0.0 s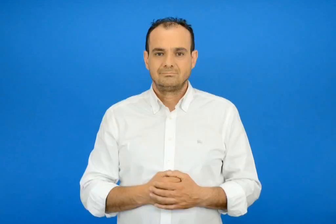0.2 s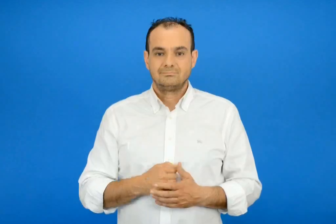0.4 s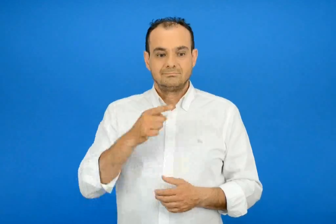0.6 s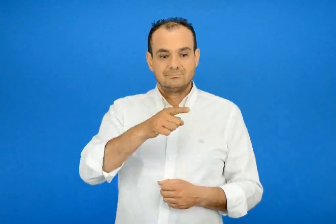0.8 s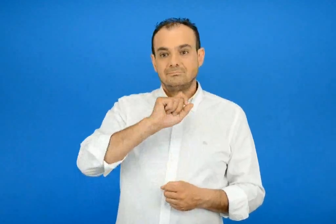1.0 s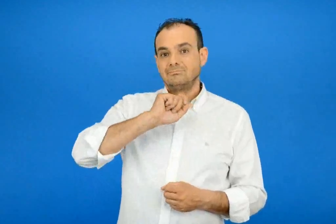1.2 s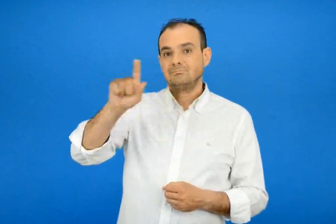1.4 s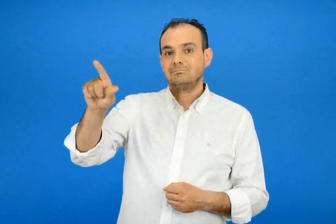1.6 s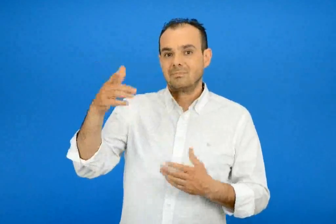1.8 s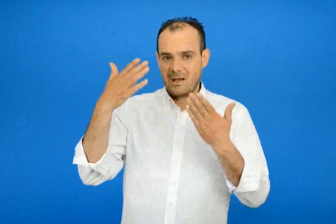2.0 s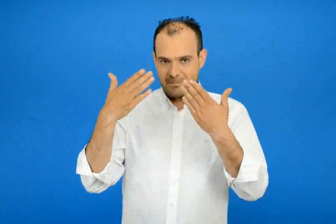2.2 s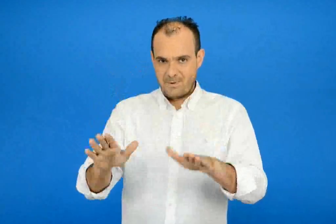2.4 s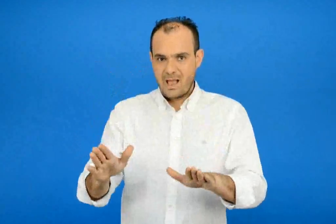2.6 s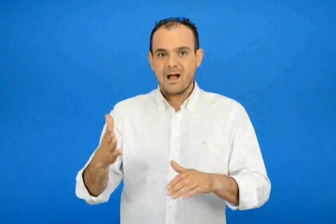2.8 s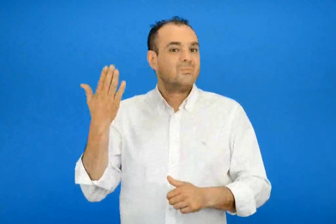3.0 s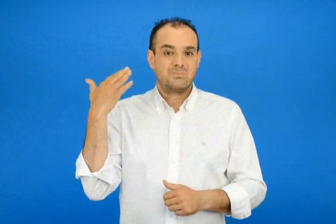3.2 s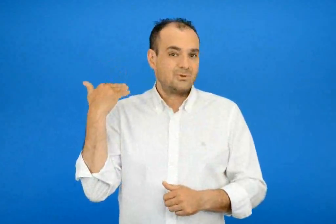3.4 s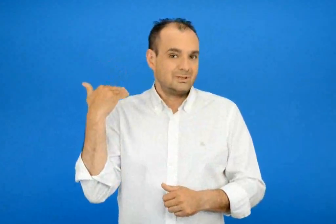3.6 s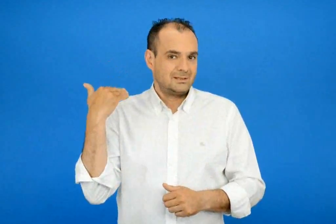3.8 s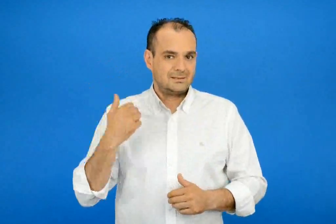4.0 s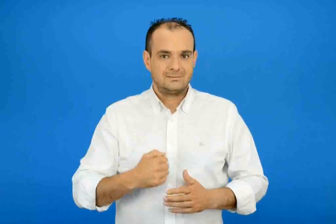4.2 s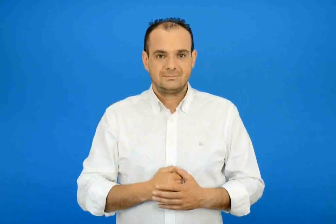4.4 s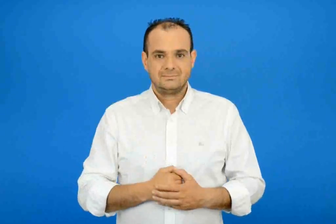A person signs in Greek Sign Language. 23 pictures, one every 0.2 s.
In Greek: ποτέ το έστειλε ;
